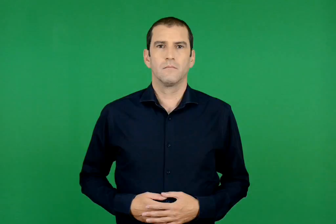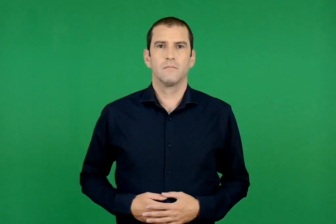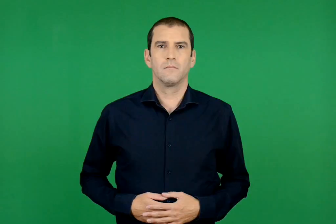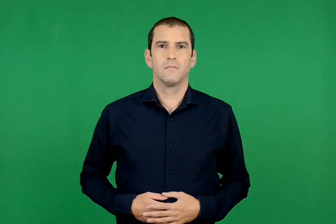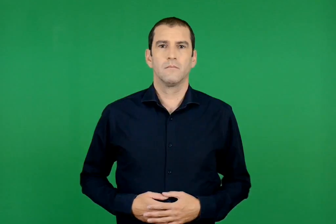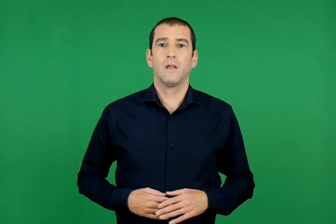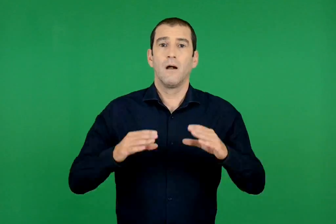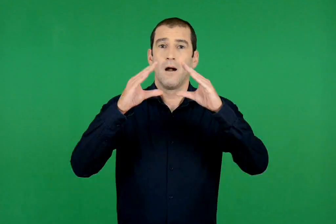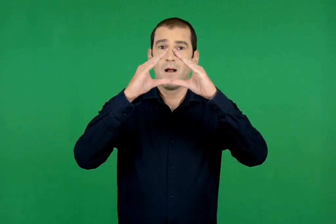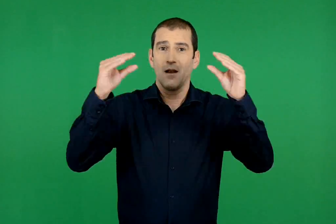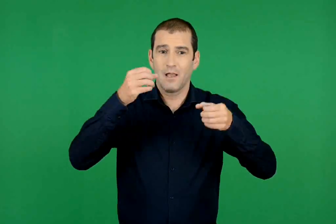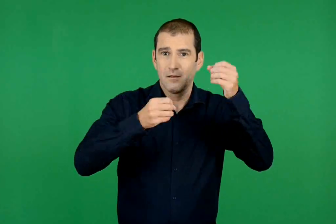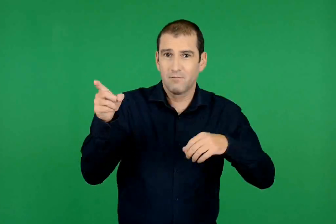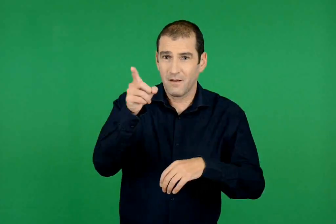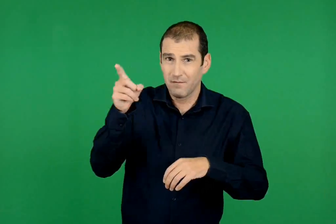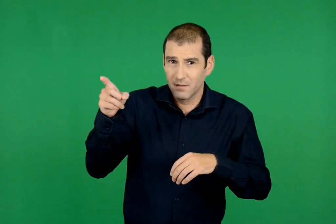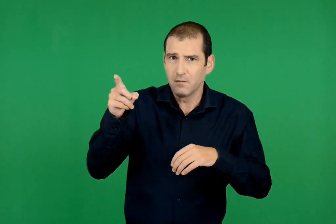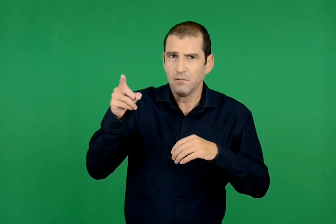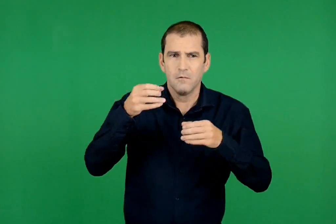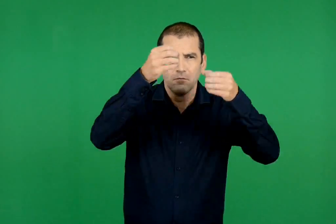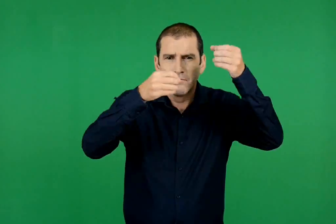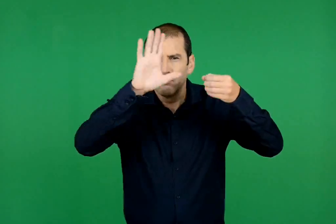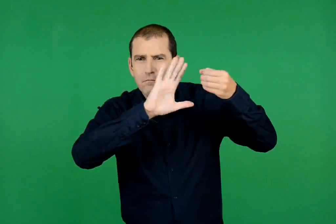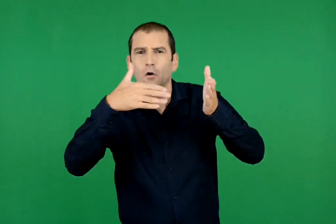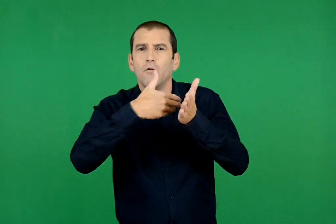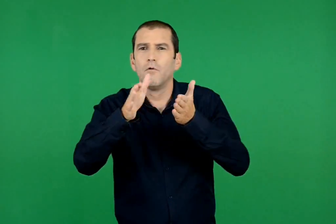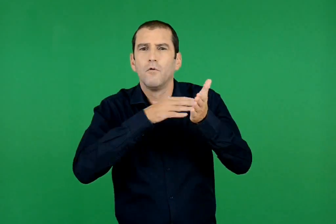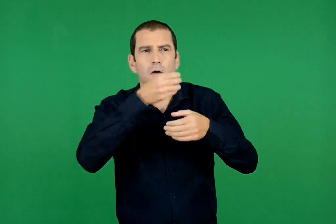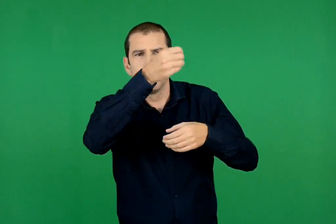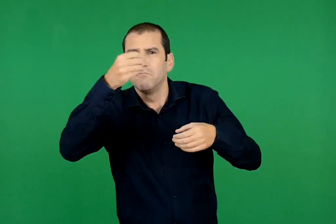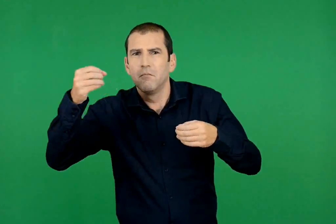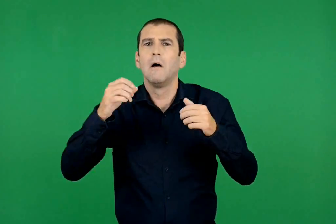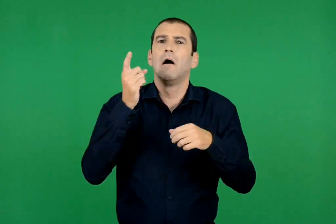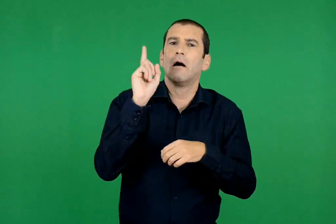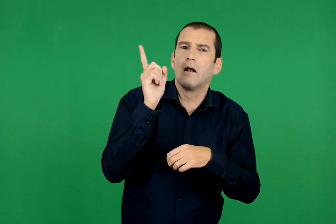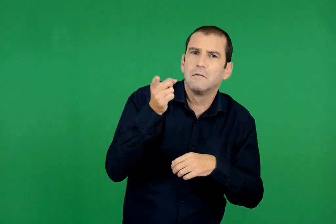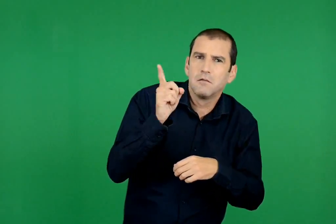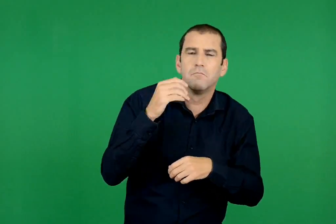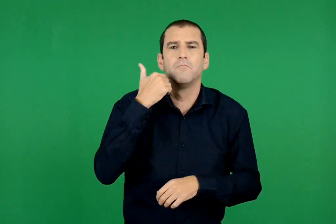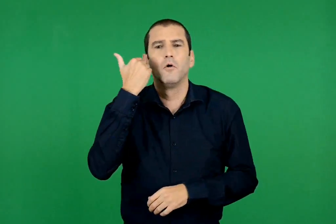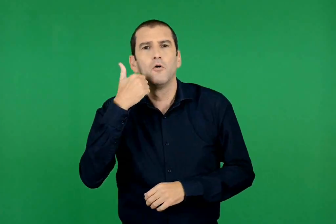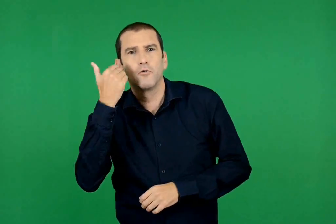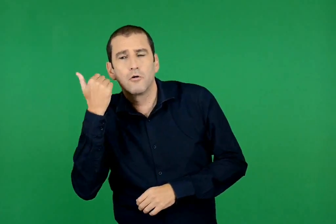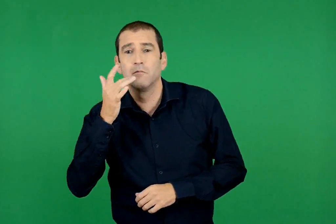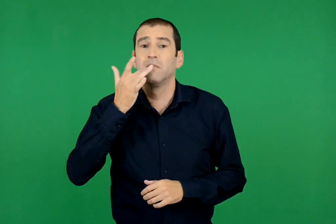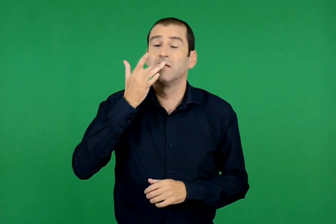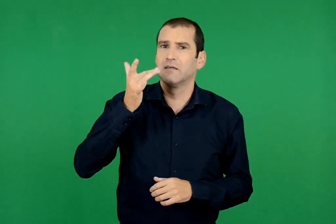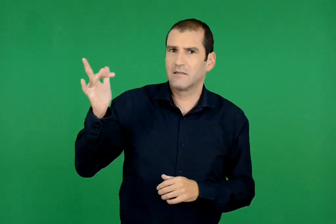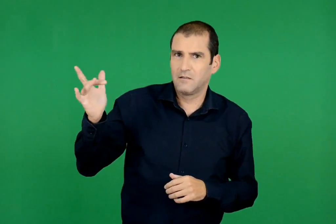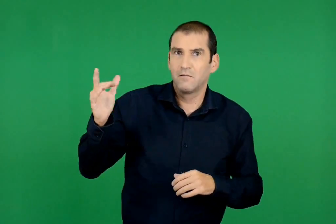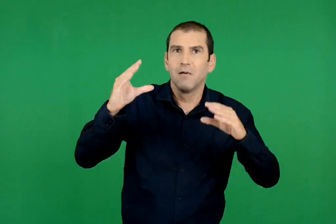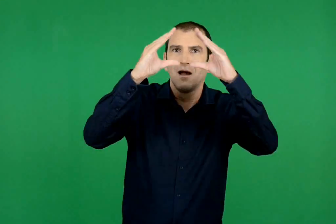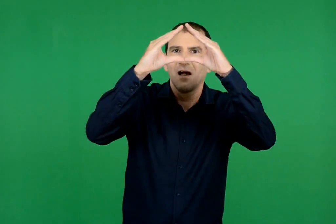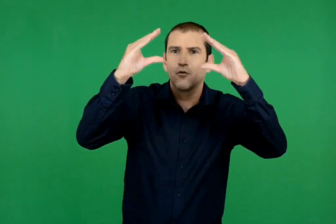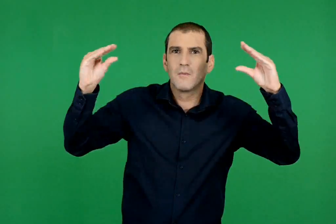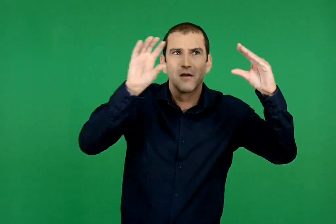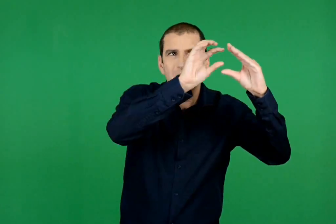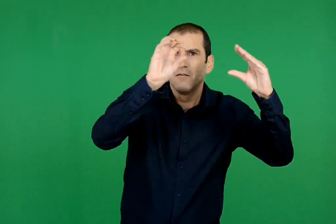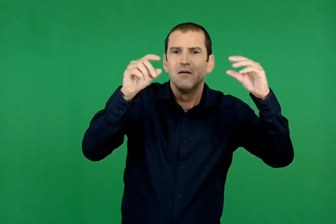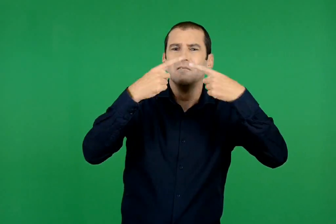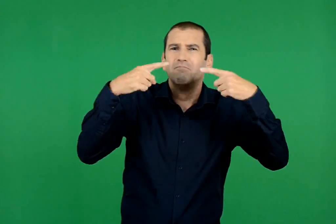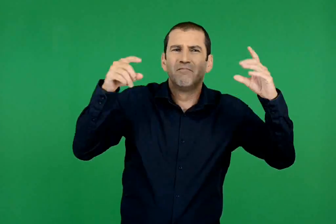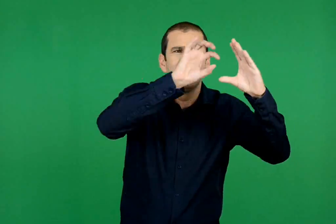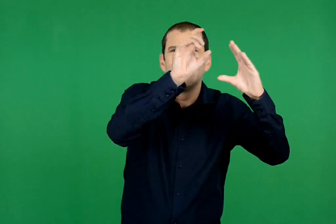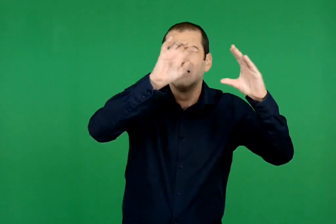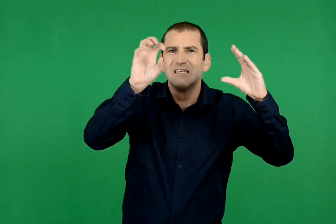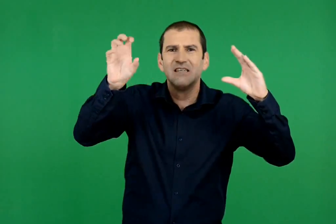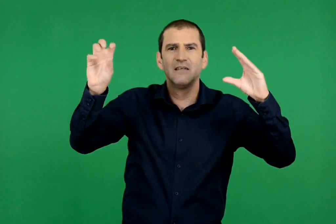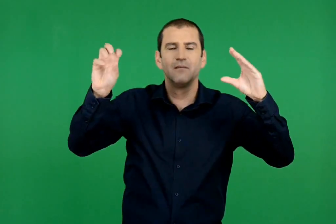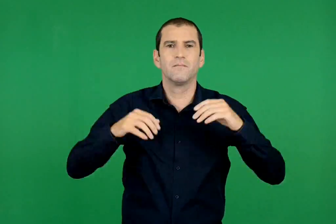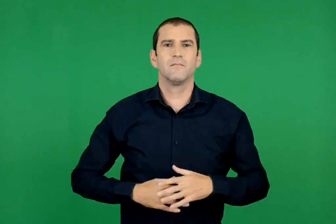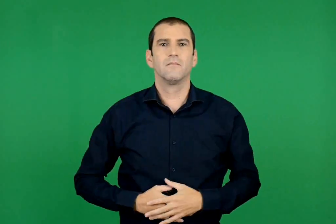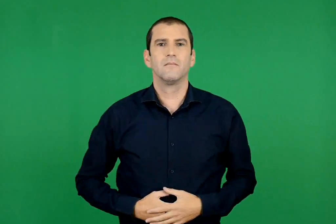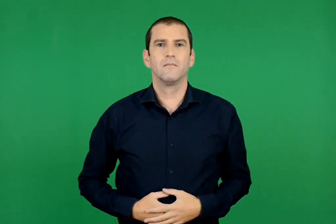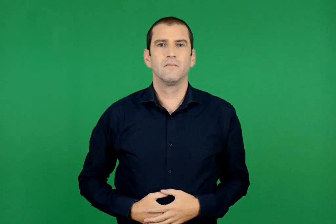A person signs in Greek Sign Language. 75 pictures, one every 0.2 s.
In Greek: οι ναοί αυτοί ήταν βαμμένοι σε μερικές μεριές τους γαλάζιοι , κόκκινοι και χρυσοί και είχαν παράξενες μορφές στα αετώματα
